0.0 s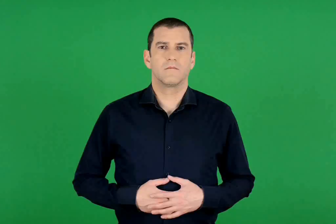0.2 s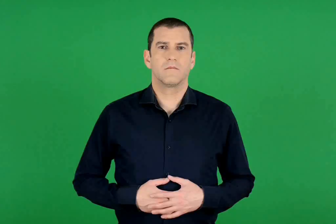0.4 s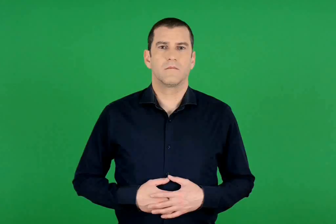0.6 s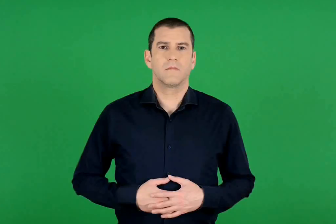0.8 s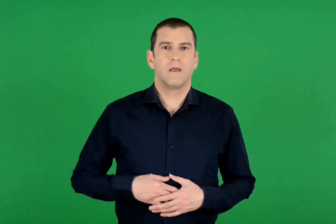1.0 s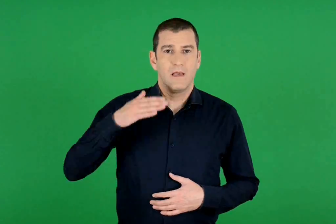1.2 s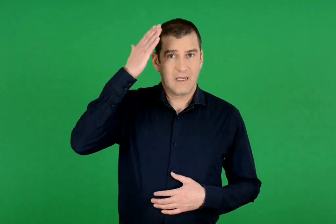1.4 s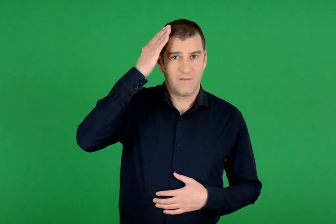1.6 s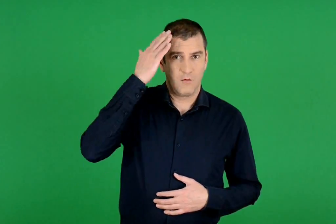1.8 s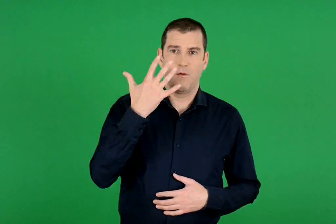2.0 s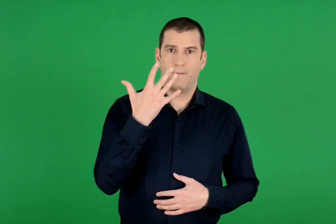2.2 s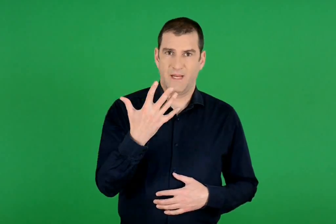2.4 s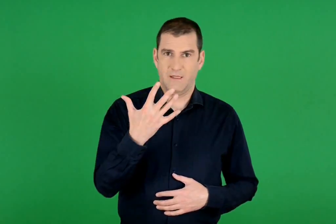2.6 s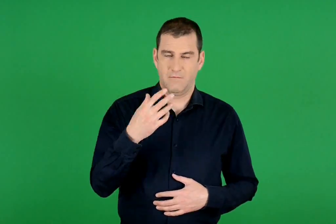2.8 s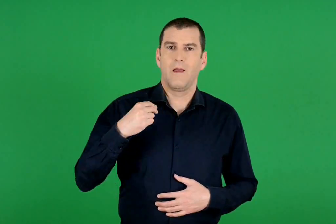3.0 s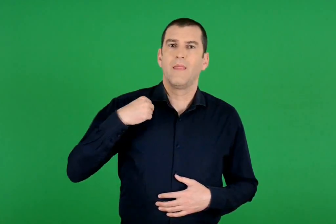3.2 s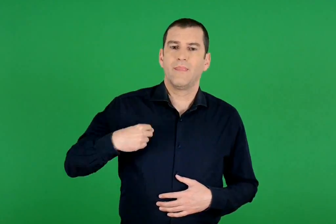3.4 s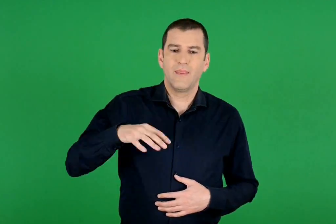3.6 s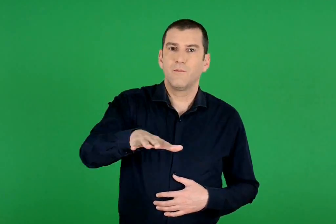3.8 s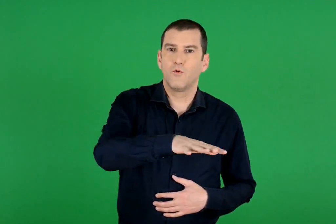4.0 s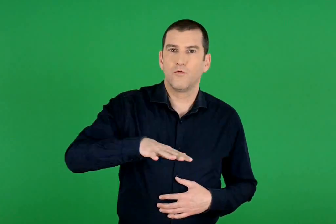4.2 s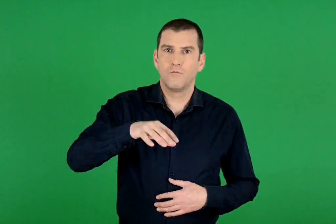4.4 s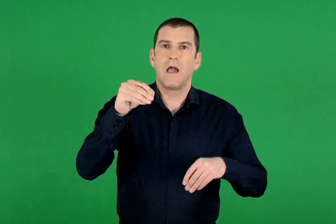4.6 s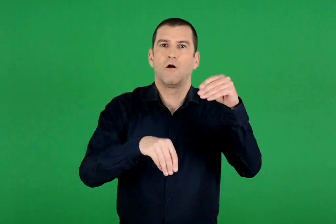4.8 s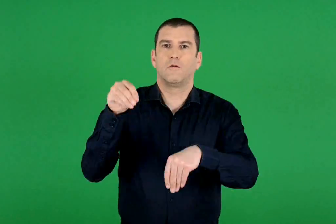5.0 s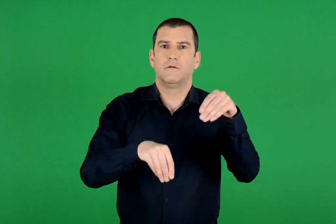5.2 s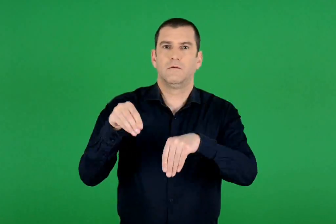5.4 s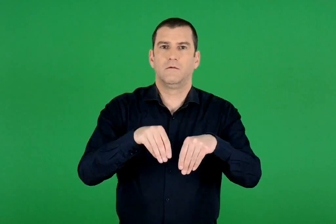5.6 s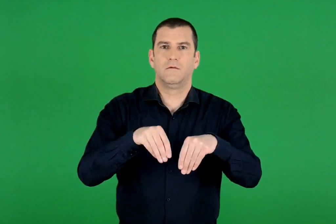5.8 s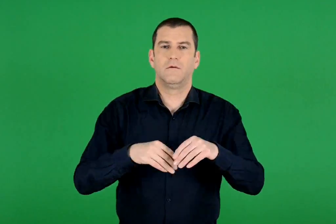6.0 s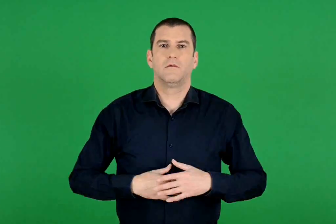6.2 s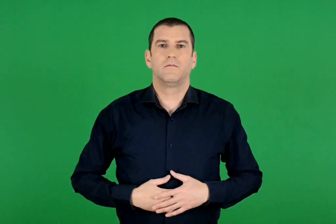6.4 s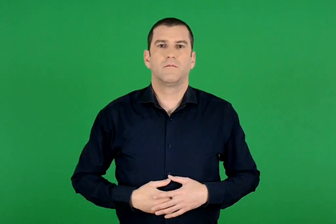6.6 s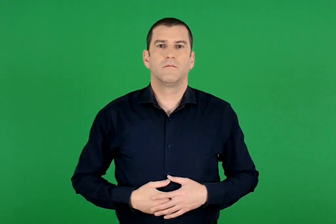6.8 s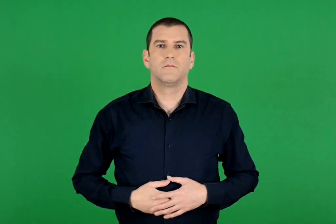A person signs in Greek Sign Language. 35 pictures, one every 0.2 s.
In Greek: κεφάλαιο 5. εκλογές στον δήμο
